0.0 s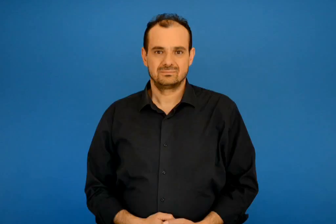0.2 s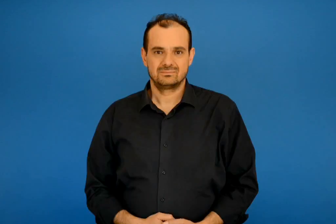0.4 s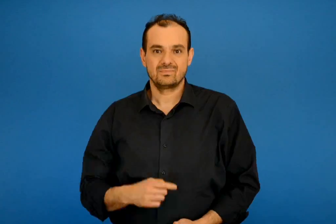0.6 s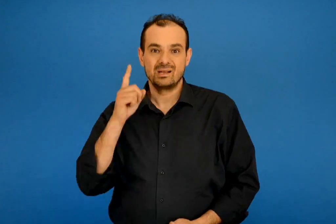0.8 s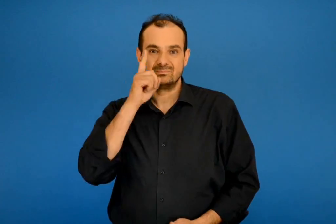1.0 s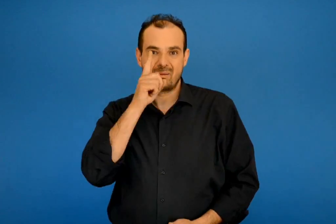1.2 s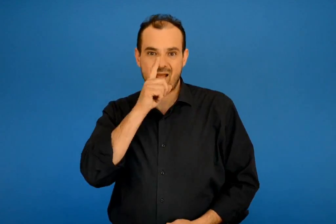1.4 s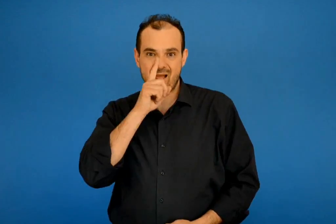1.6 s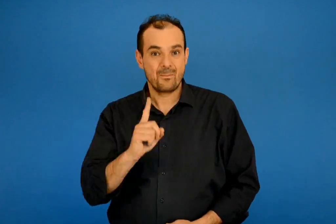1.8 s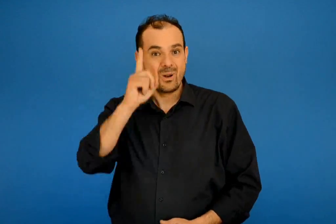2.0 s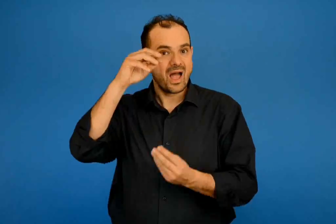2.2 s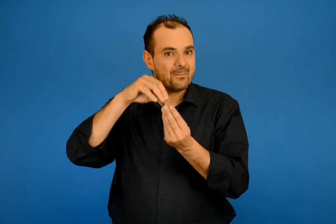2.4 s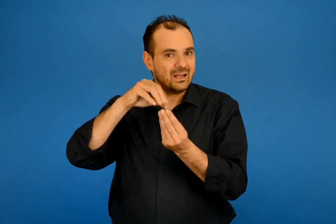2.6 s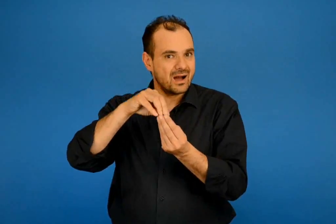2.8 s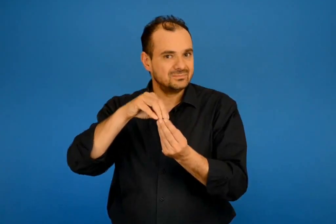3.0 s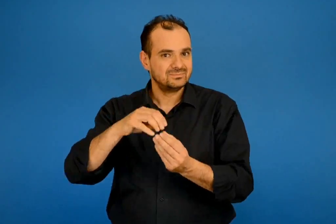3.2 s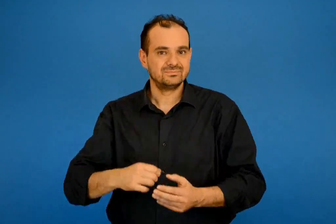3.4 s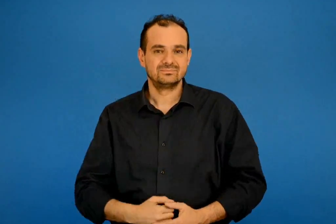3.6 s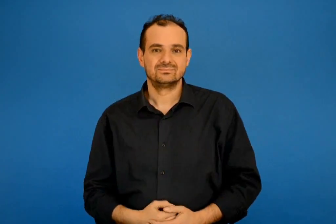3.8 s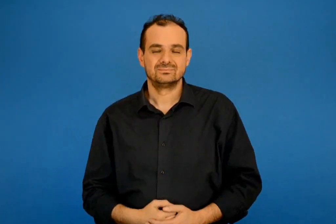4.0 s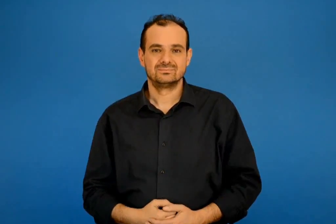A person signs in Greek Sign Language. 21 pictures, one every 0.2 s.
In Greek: ψέμα πρωταπριλιάτικο
